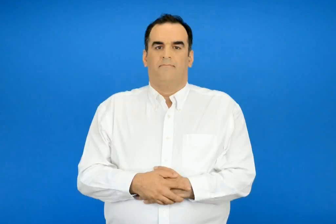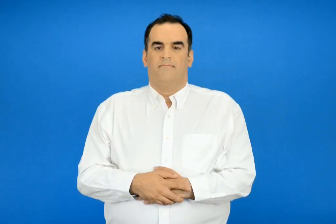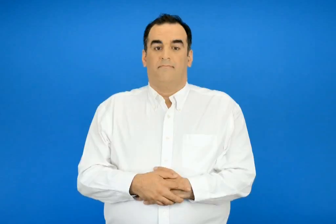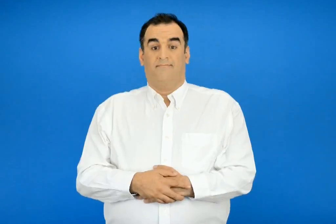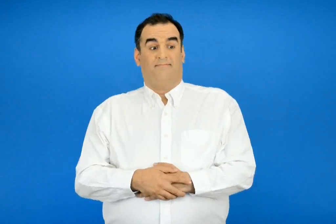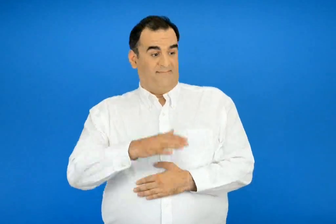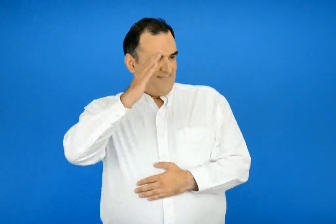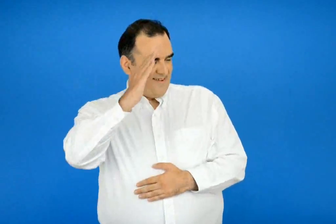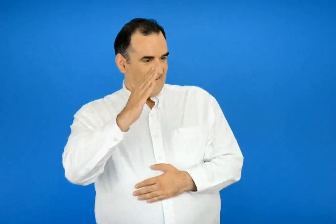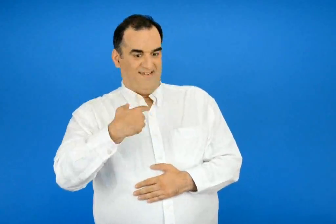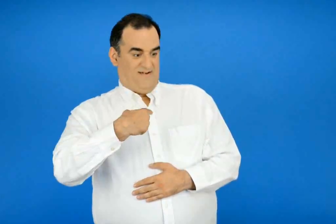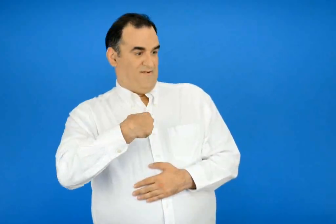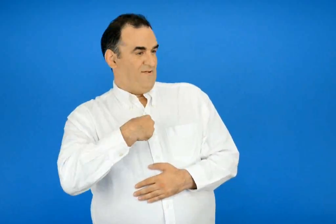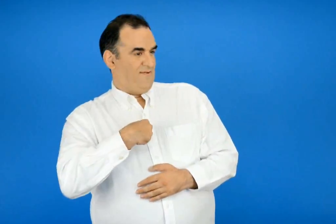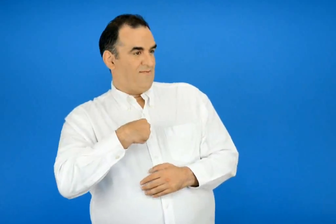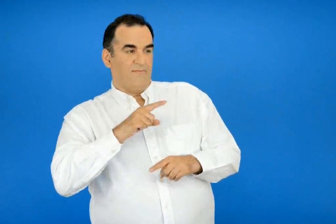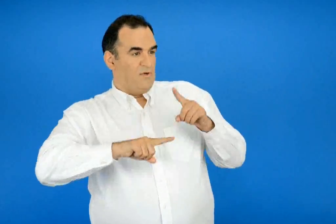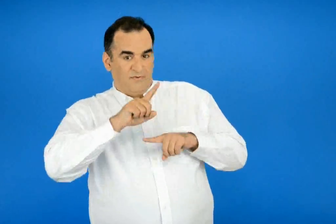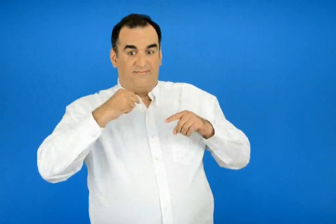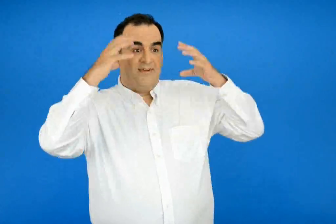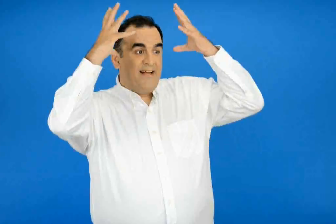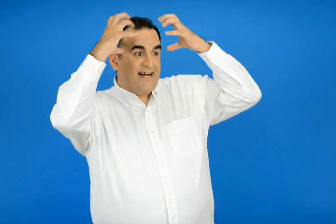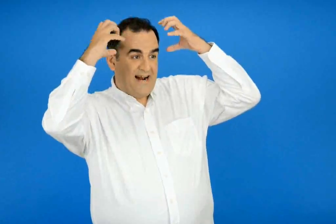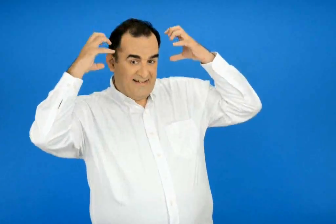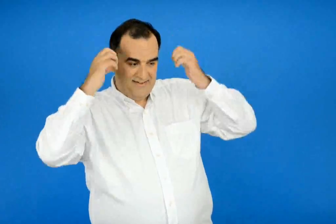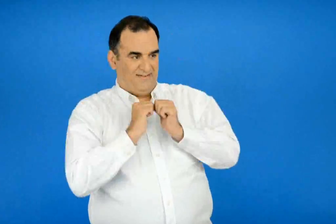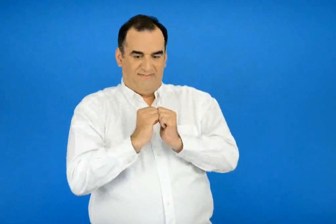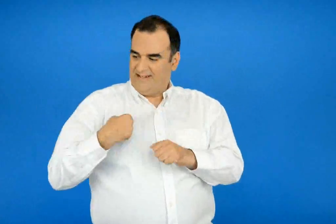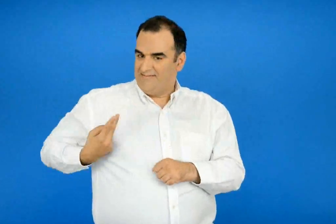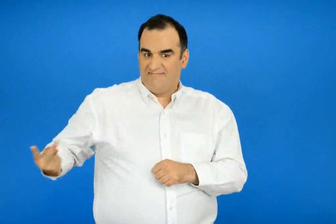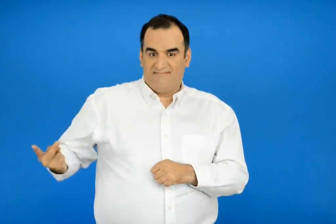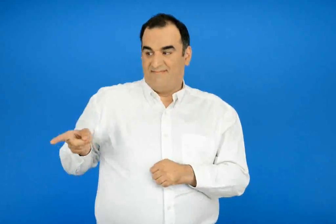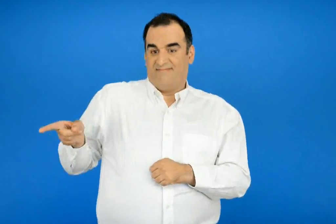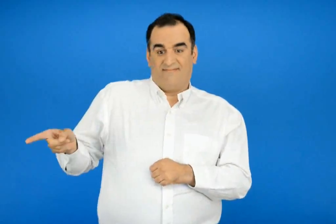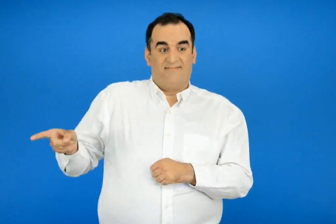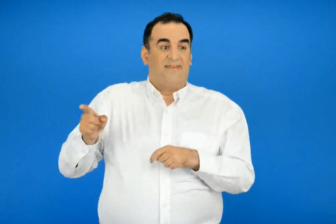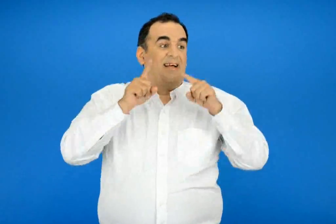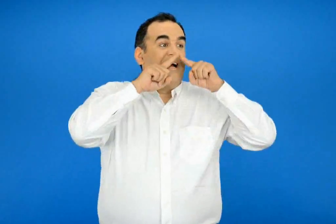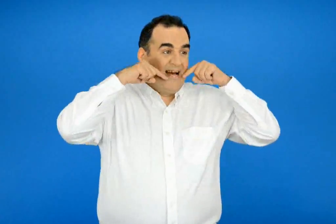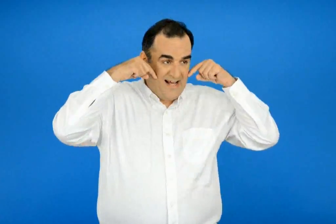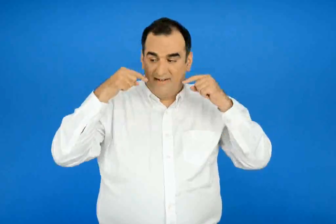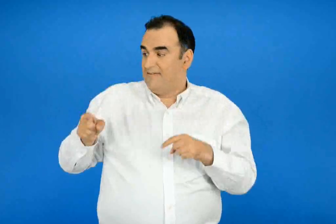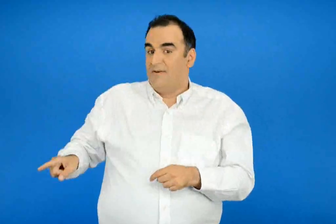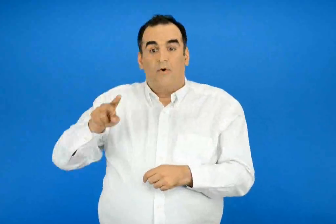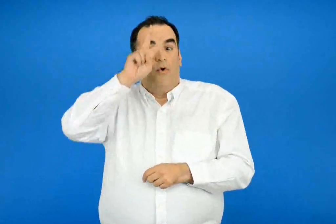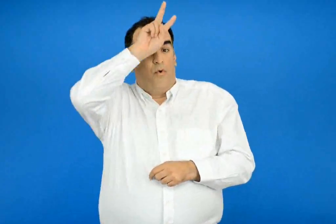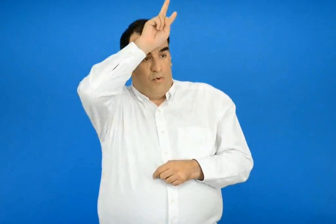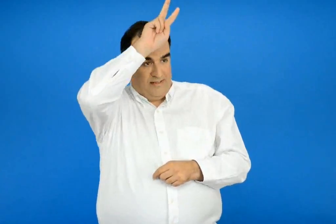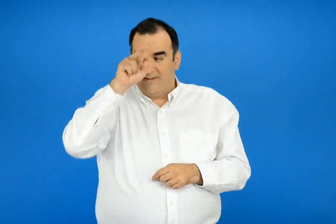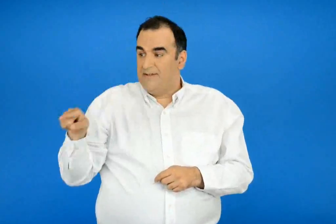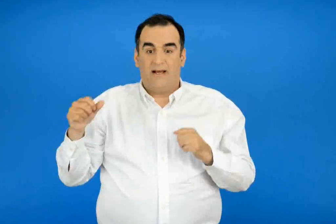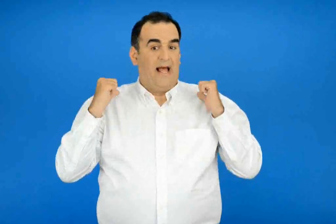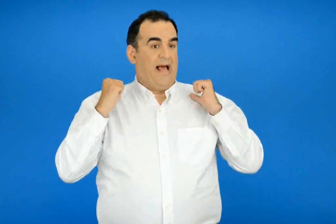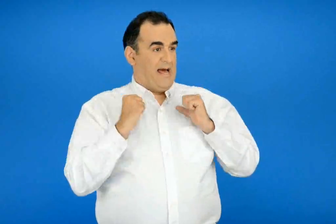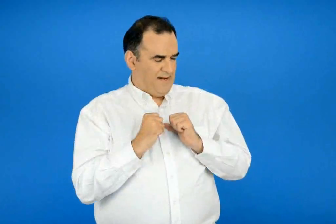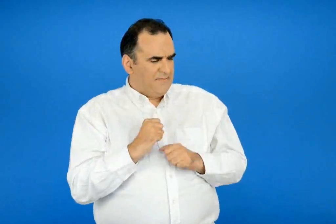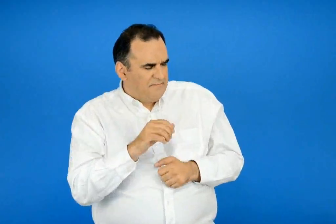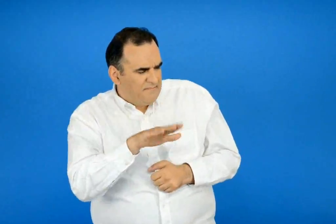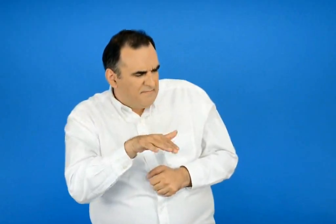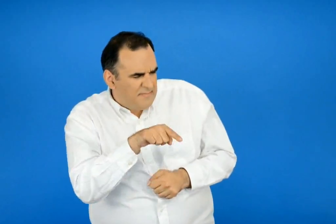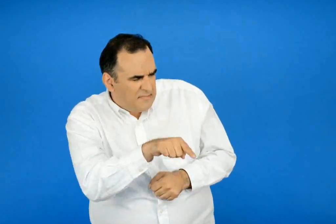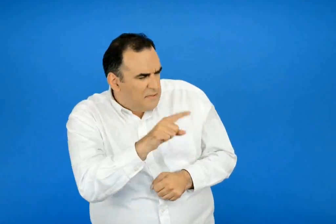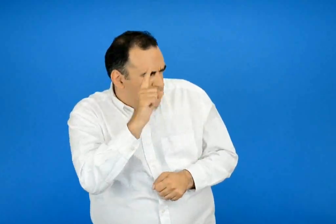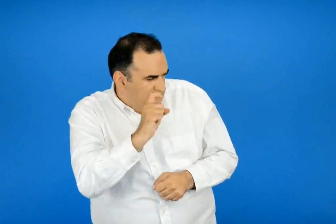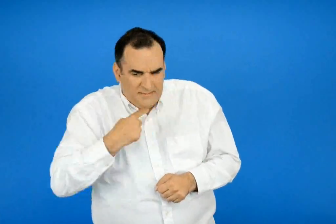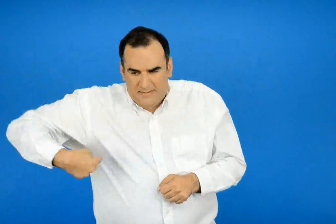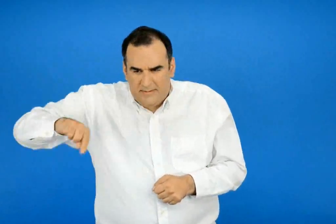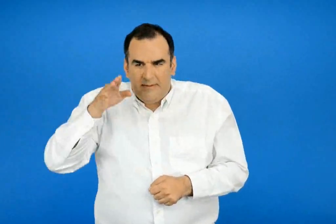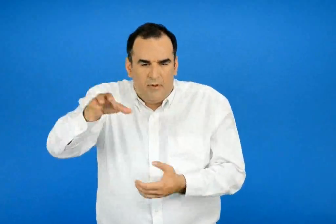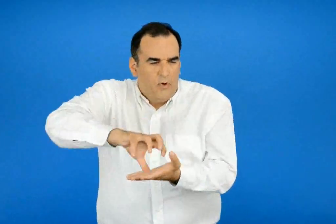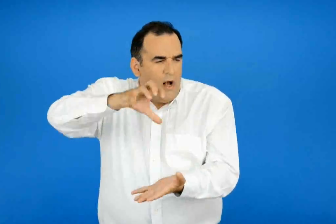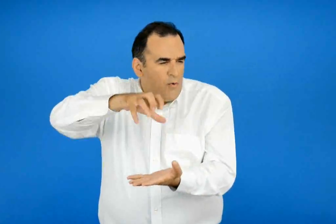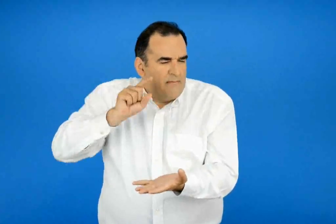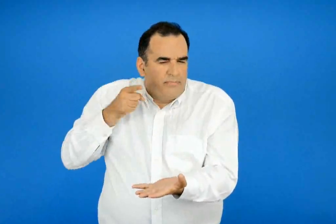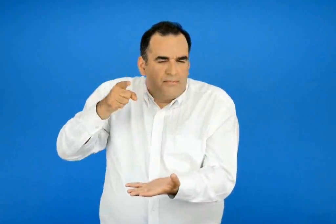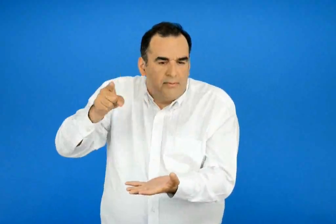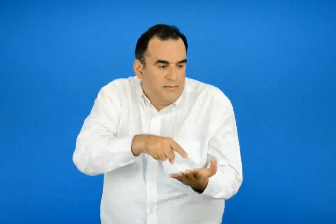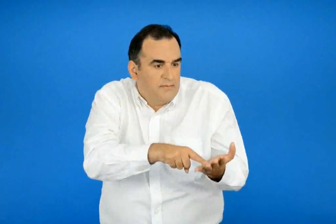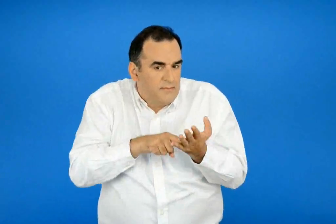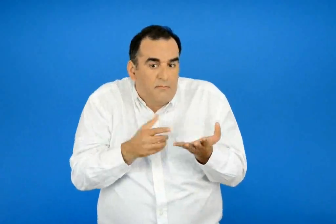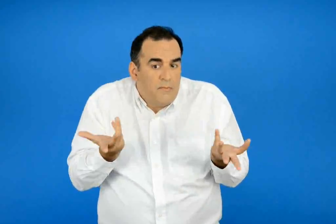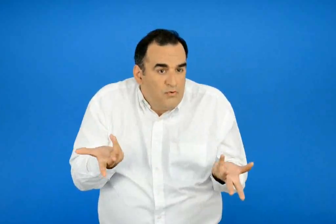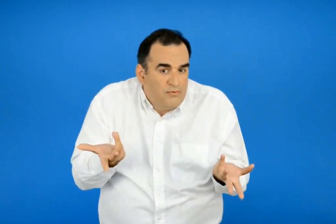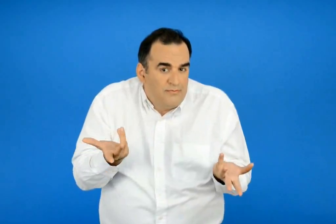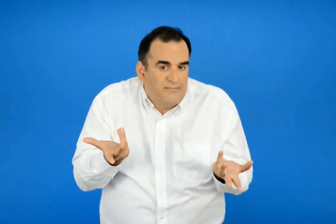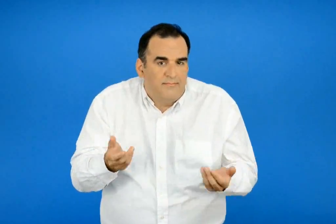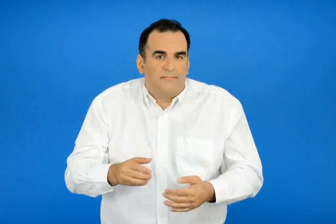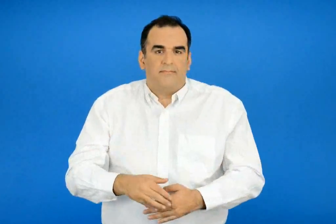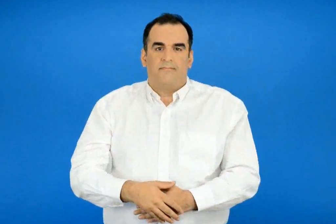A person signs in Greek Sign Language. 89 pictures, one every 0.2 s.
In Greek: εγώ είμαι η γαληνή και αυτοί είναι οι φίλοι μου η χαρά ο λουκάς και ο αρμπεν μήπως ξέρετε πως μπορούμε να πάμε στη χωχαρουπα ;
